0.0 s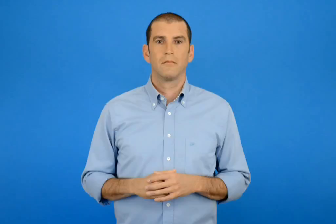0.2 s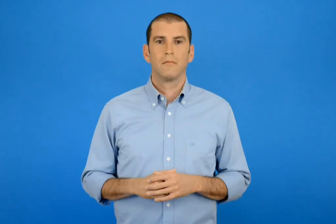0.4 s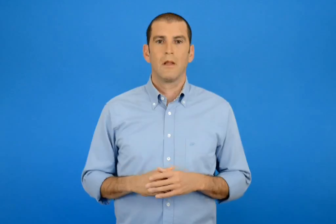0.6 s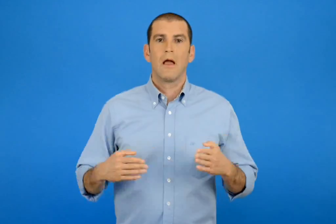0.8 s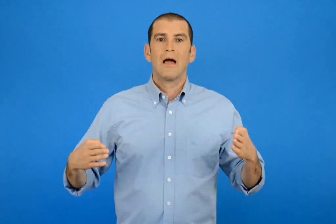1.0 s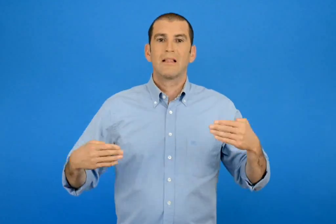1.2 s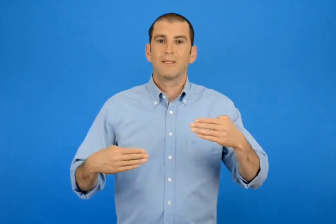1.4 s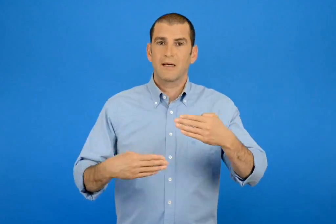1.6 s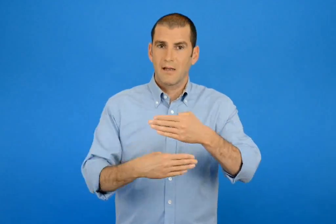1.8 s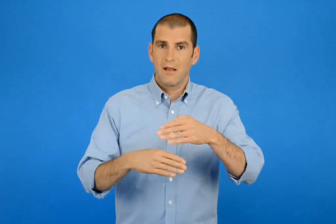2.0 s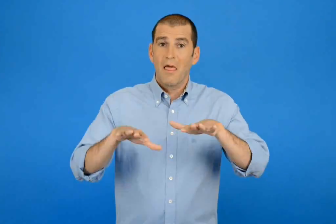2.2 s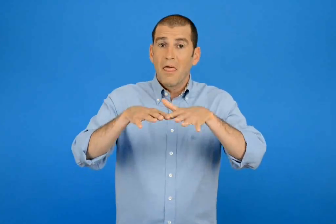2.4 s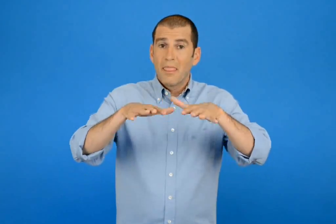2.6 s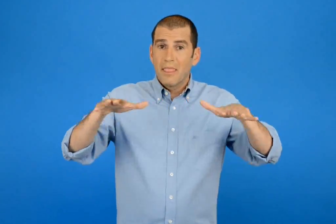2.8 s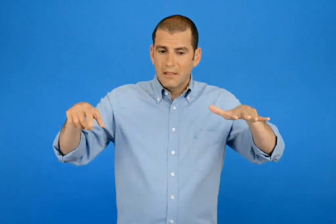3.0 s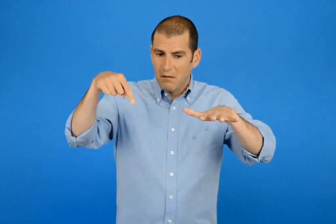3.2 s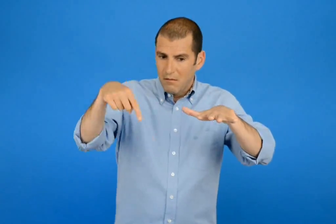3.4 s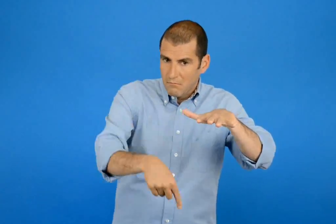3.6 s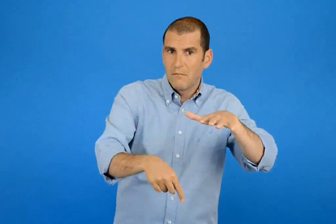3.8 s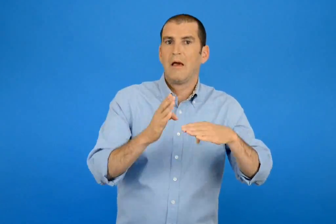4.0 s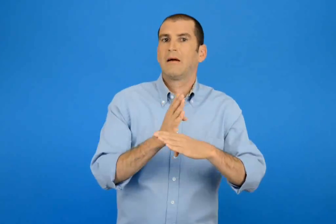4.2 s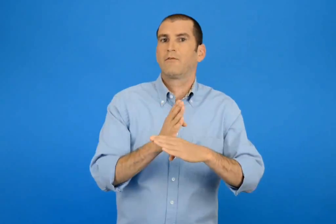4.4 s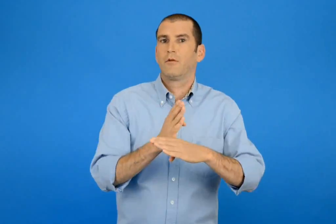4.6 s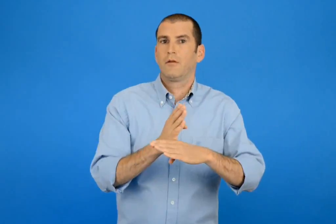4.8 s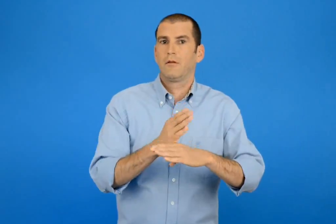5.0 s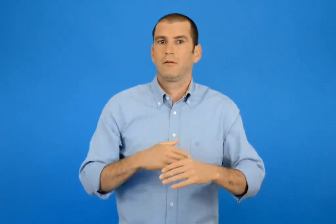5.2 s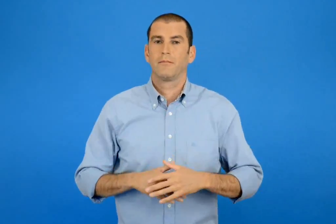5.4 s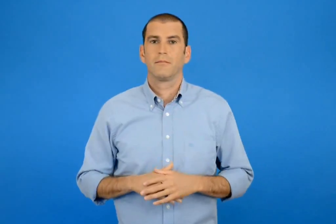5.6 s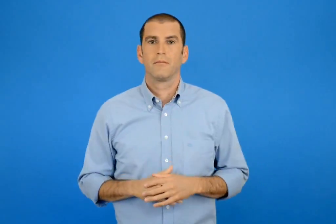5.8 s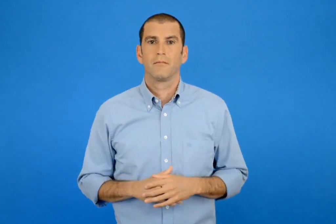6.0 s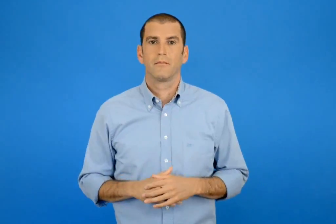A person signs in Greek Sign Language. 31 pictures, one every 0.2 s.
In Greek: τα ψαριά κρύβονται στη θάλασσα
